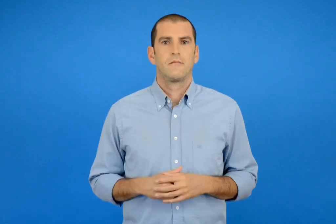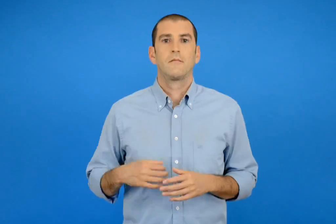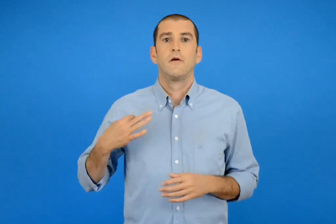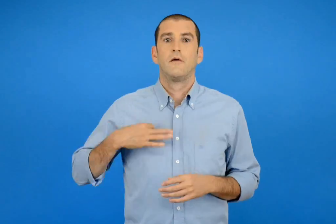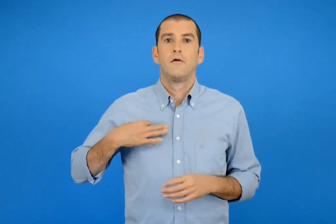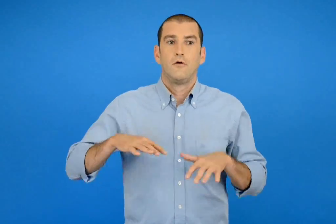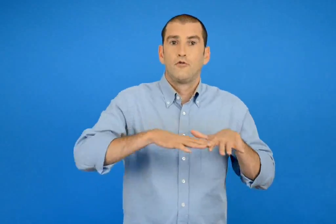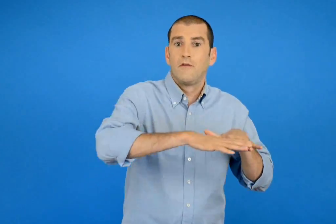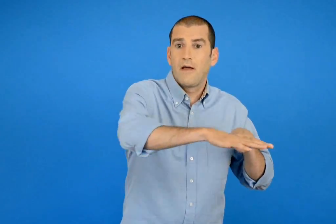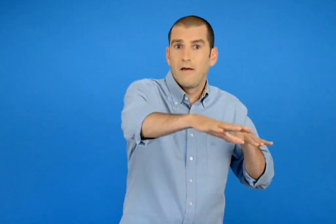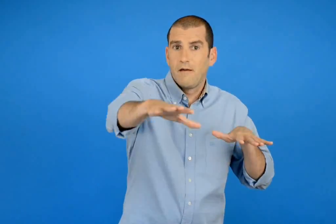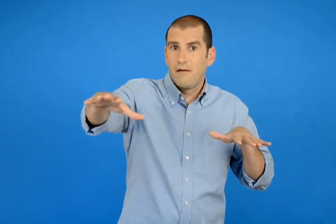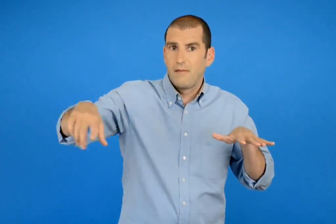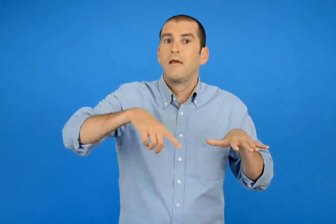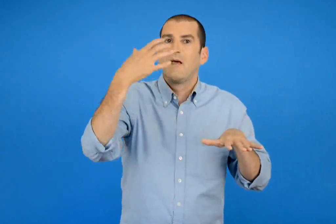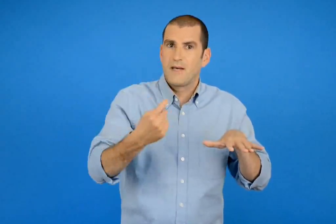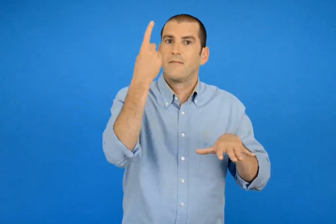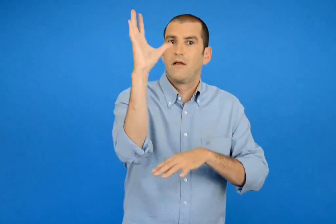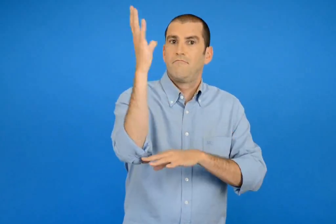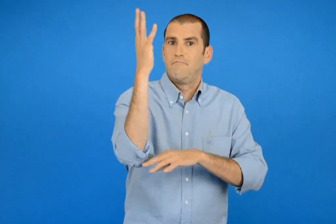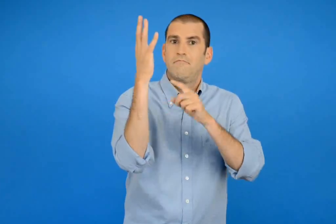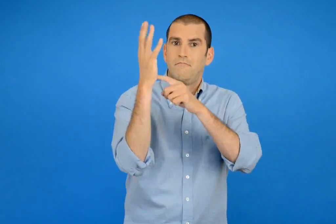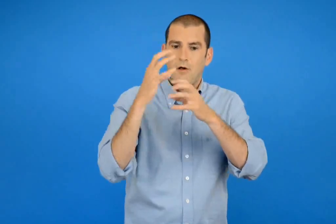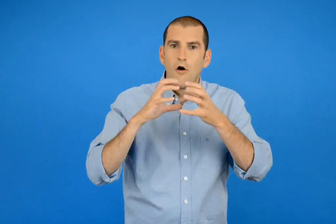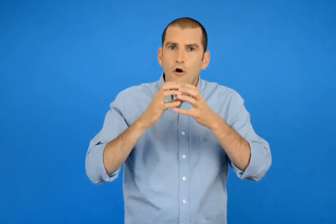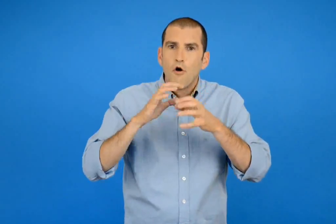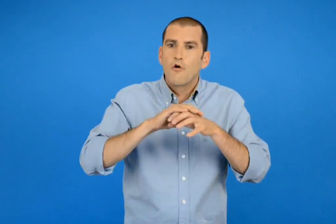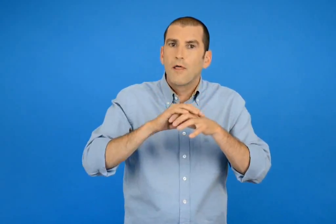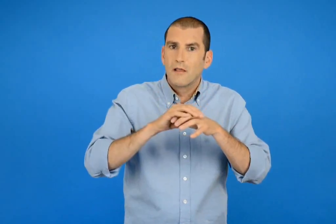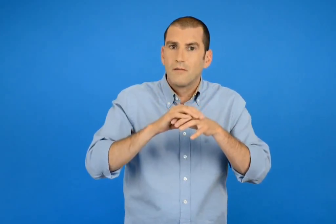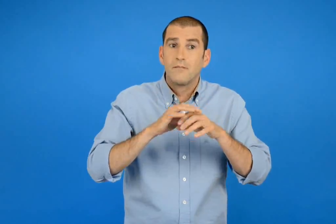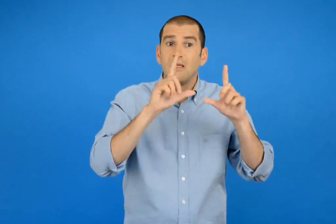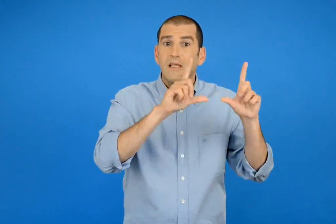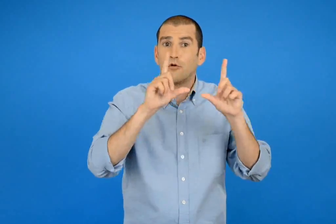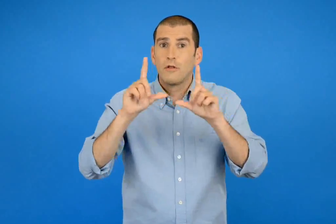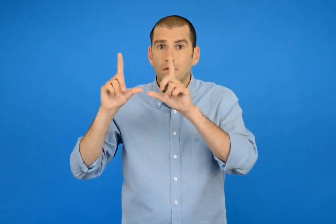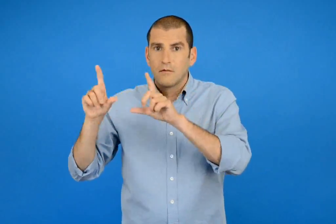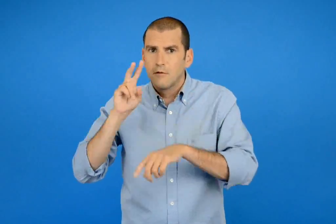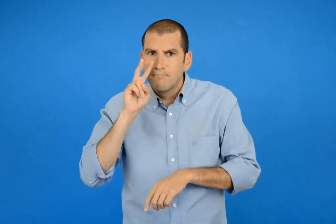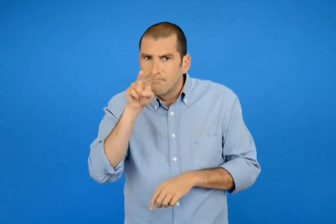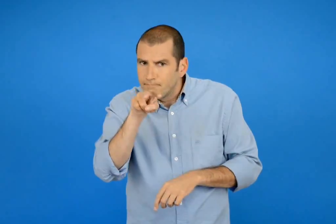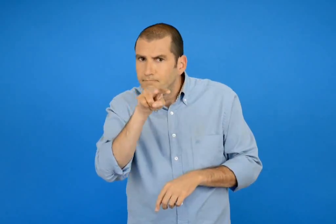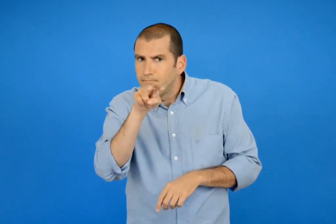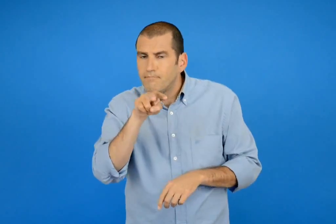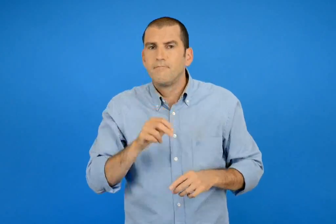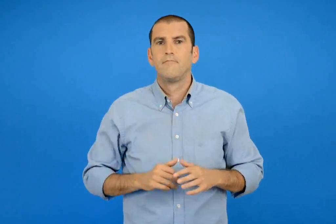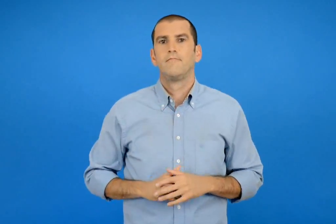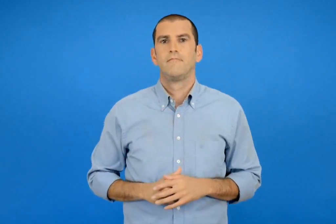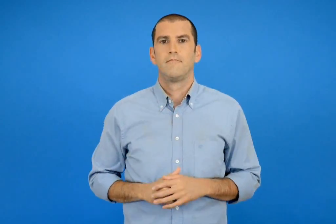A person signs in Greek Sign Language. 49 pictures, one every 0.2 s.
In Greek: στο λιβάδι υπάρχει και μια ροδάκινά παρατήρησε τις εικόνες
